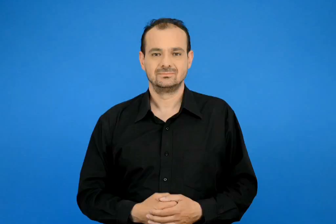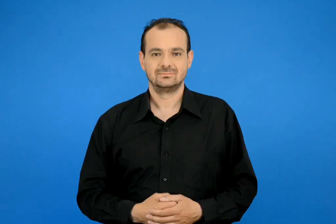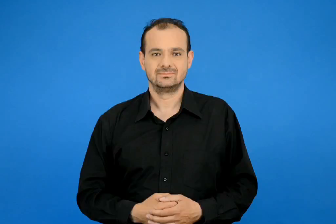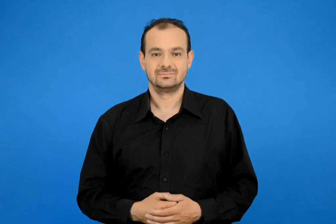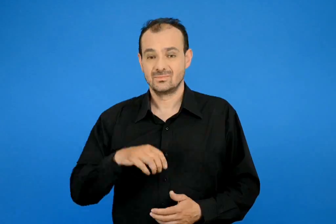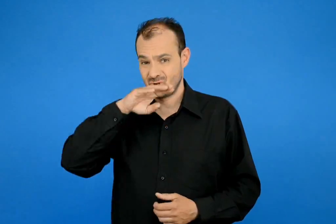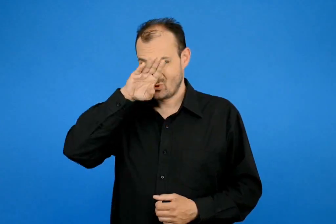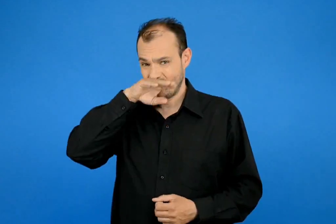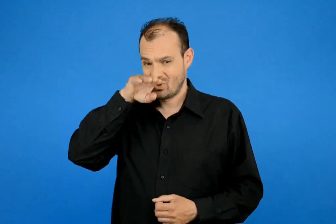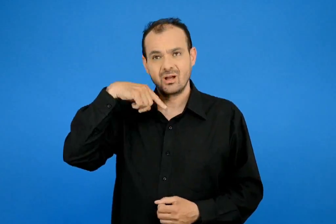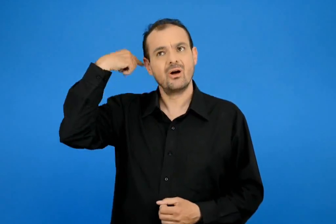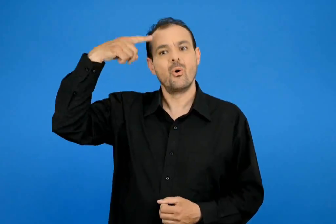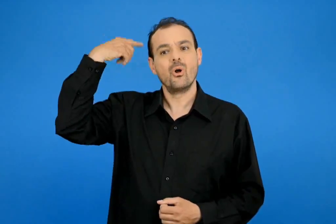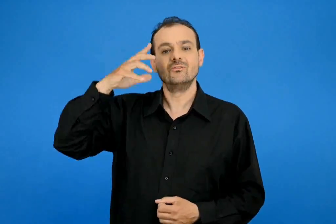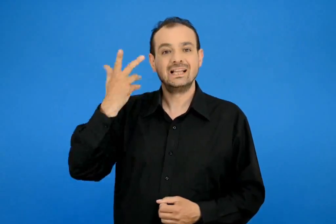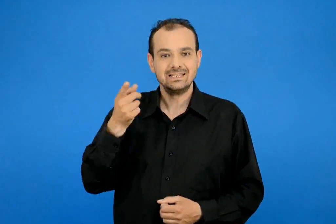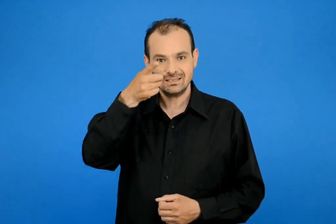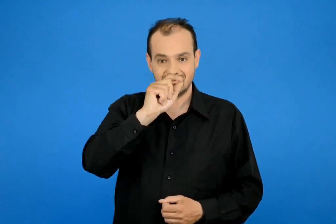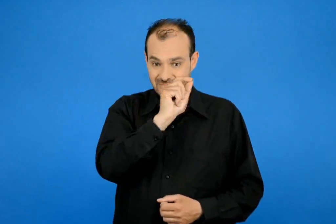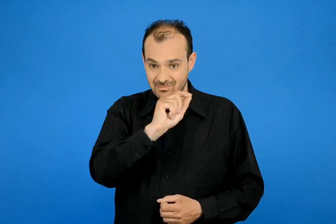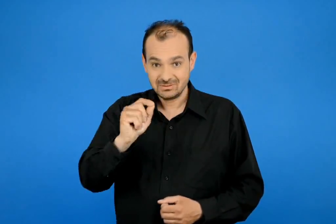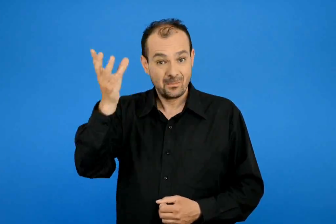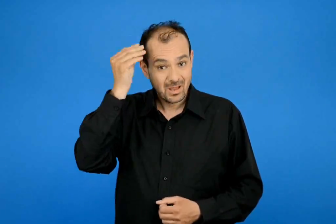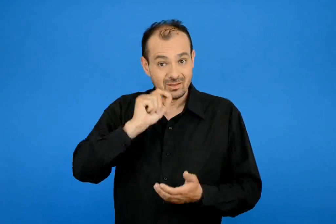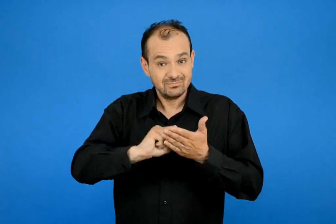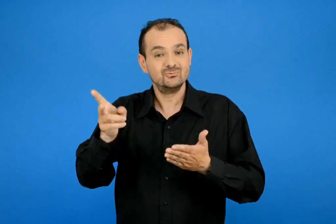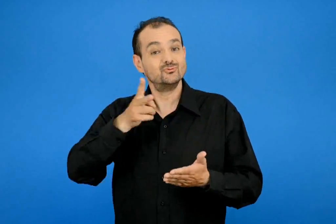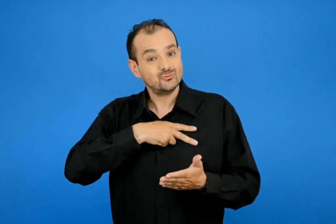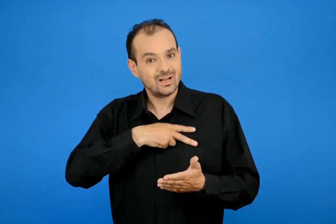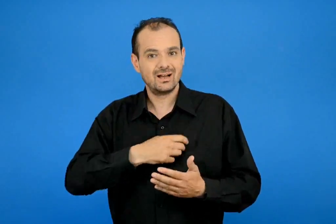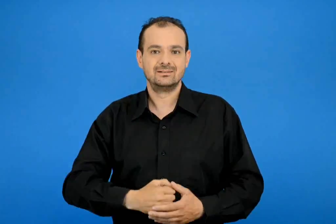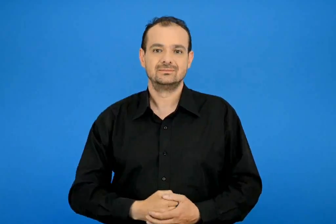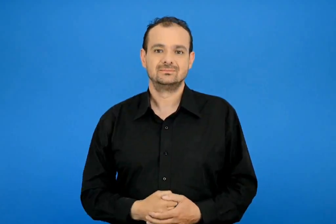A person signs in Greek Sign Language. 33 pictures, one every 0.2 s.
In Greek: μαθέ να γράφεις σωστά τι ονειρεύεται το γουρούνι
